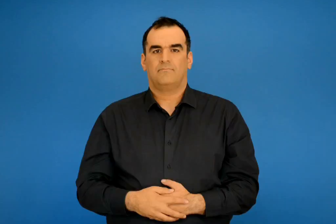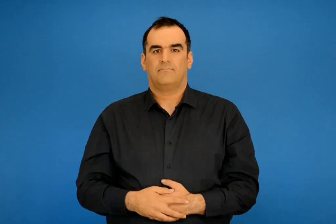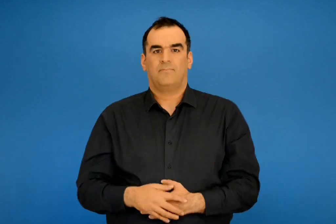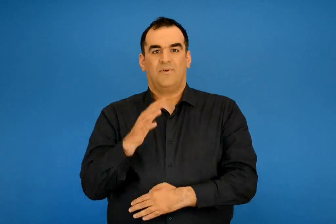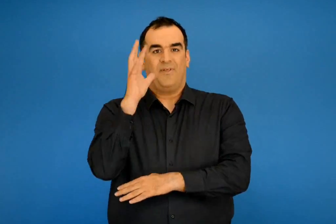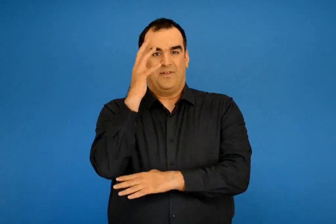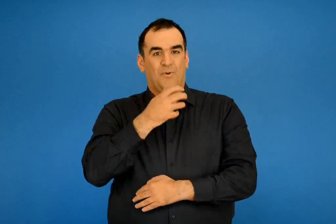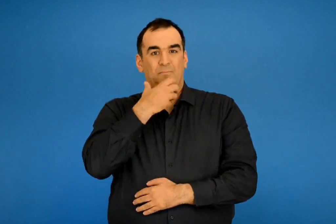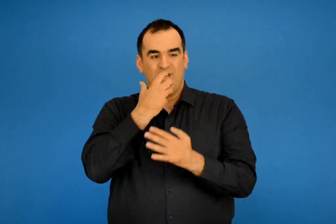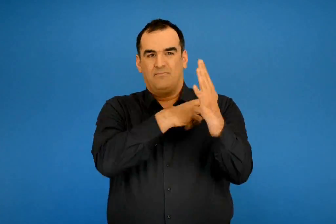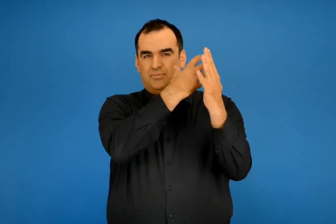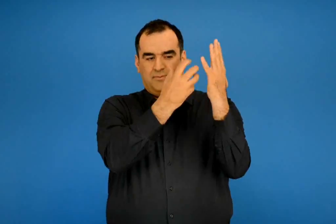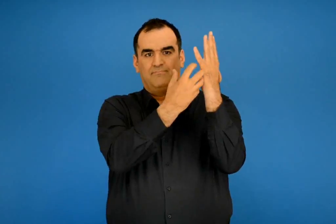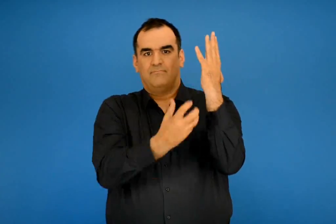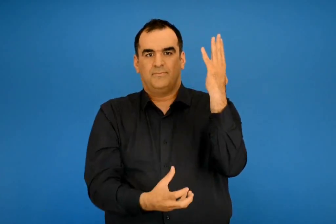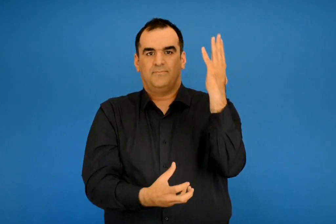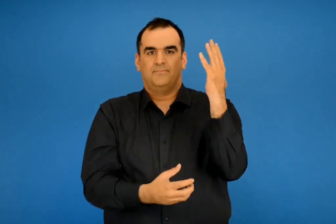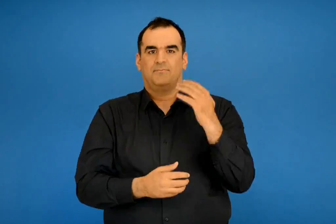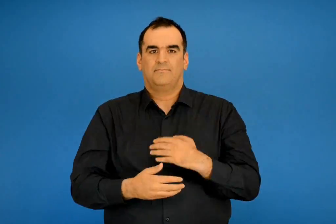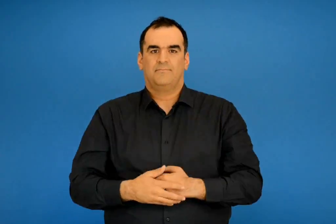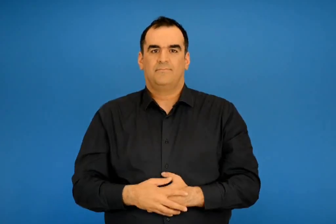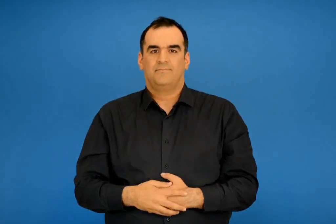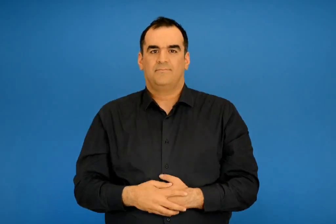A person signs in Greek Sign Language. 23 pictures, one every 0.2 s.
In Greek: το μήλο κάτω από τη μηλιά θα πέσει
